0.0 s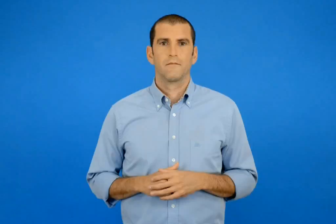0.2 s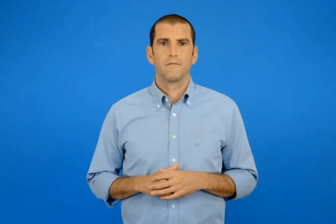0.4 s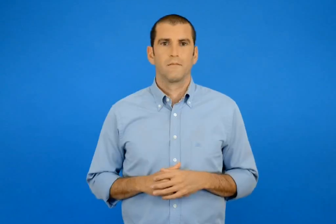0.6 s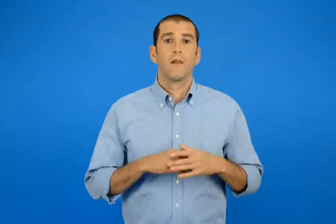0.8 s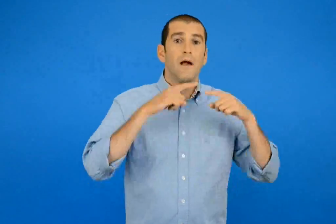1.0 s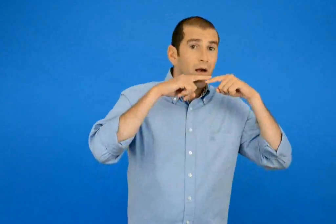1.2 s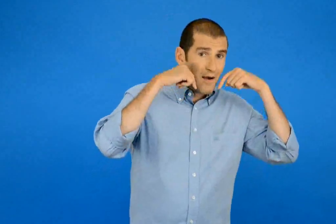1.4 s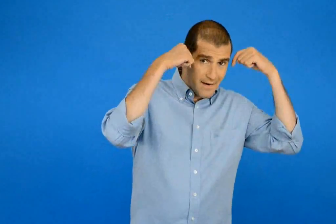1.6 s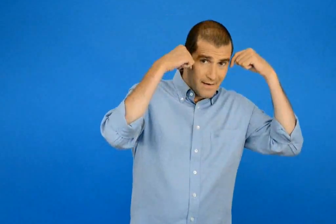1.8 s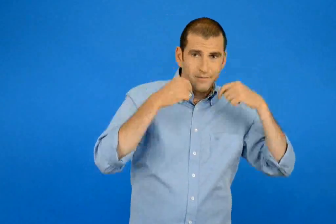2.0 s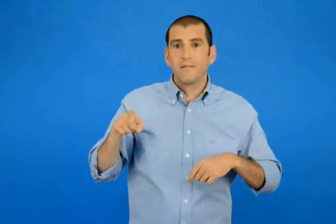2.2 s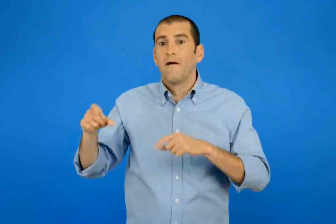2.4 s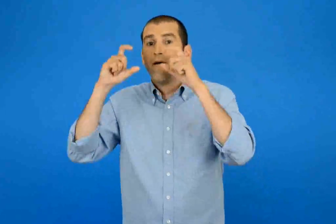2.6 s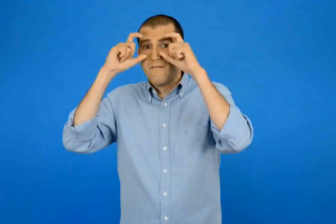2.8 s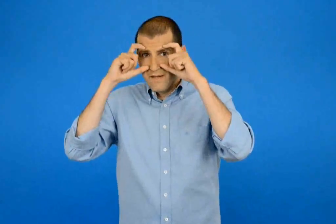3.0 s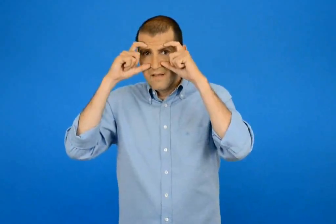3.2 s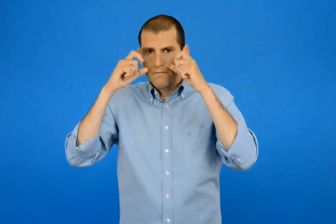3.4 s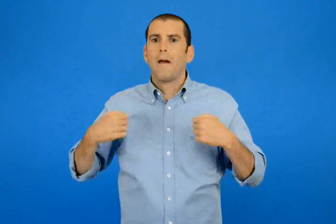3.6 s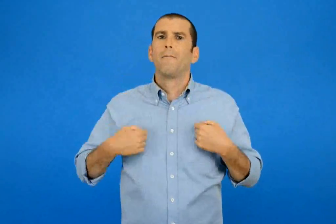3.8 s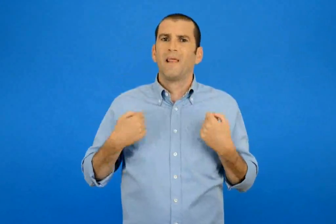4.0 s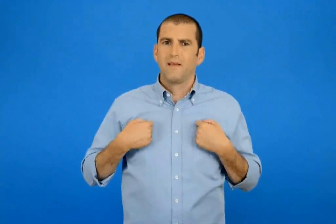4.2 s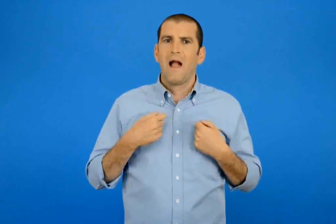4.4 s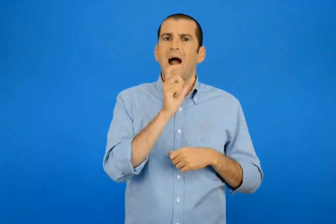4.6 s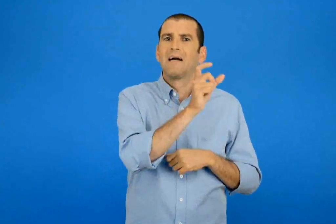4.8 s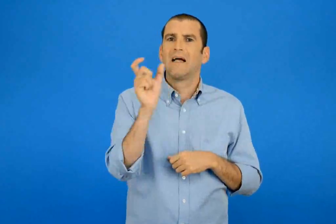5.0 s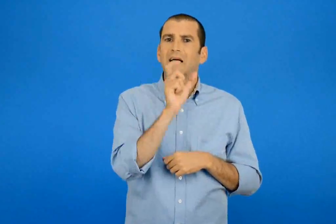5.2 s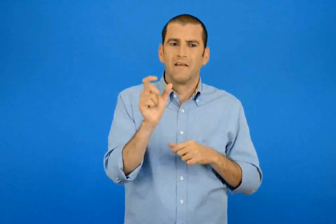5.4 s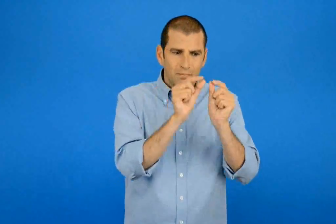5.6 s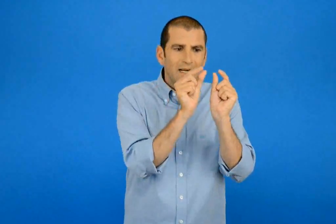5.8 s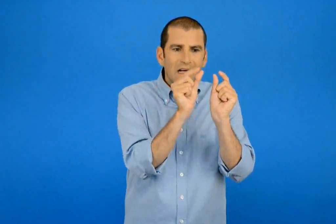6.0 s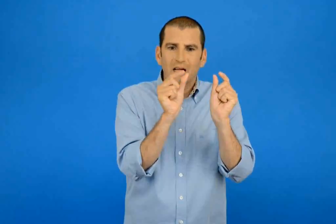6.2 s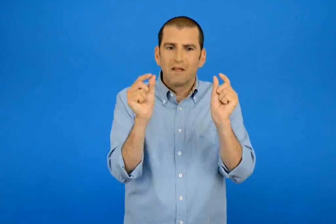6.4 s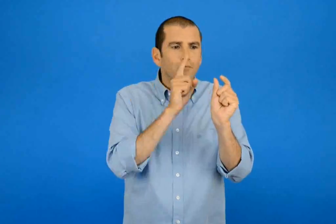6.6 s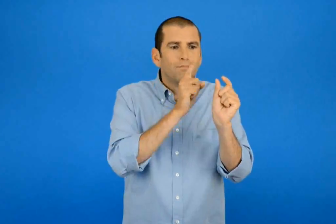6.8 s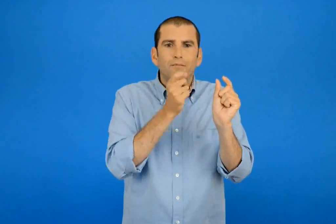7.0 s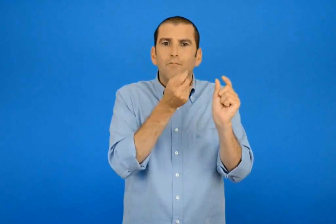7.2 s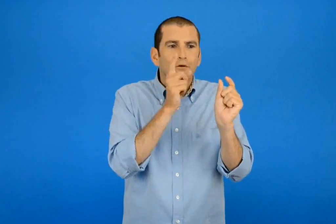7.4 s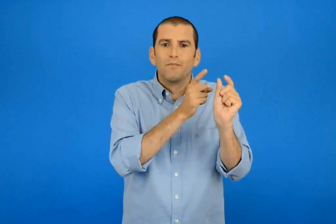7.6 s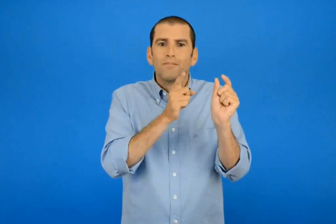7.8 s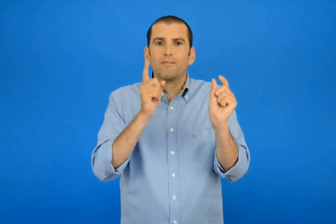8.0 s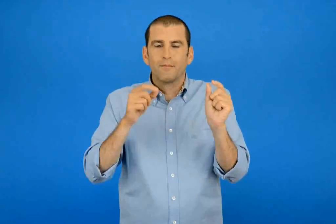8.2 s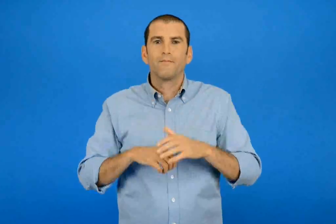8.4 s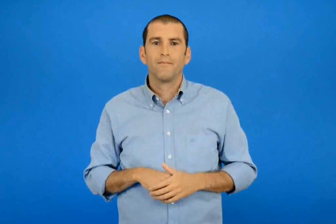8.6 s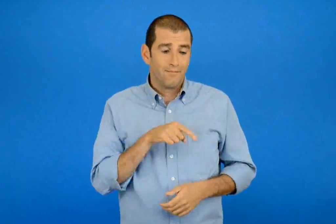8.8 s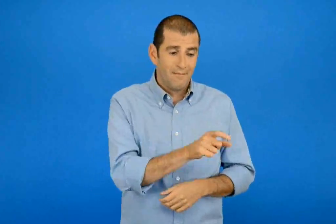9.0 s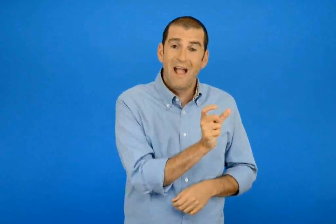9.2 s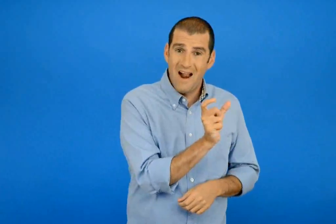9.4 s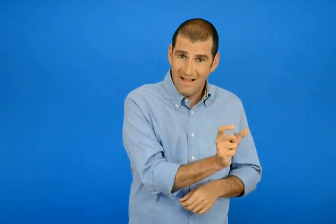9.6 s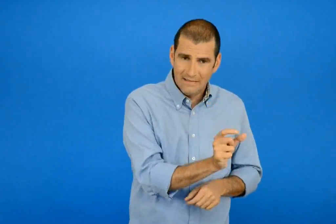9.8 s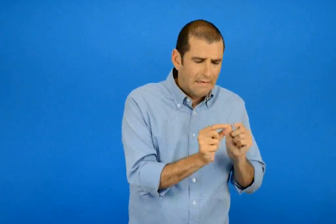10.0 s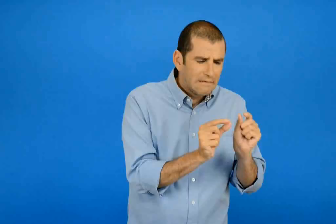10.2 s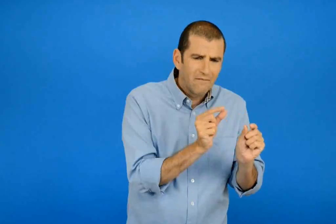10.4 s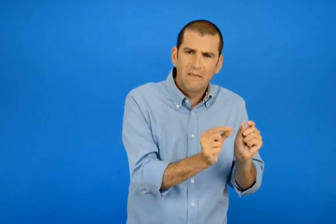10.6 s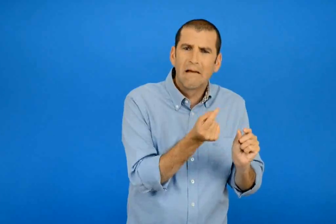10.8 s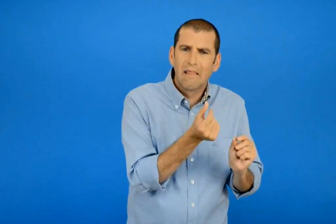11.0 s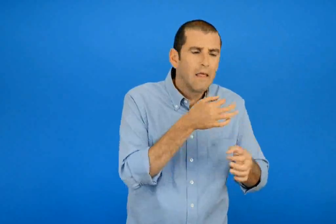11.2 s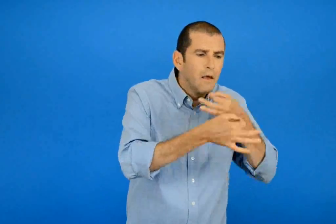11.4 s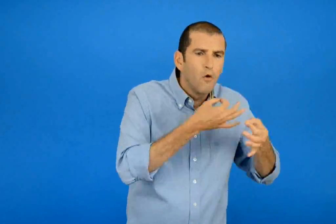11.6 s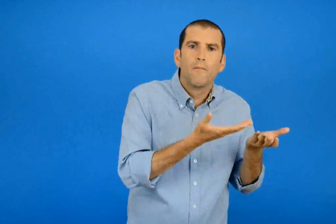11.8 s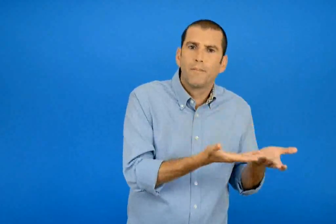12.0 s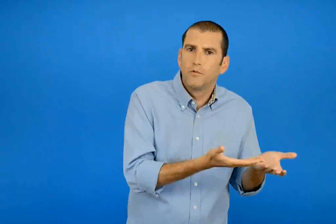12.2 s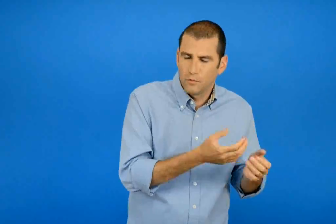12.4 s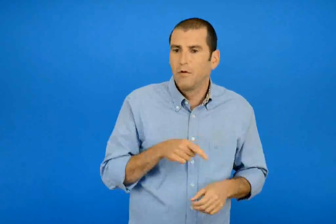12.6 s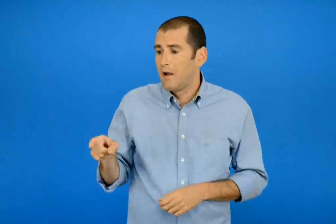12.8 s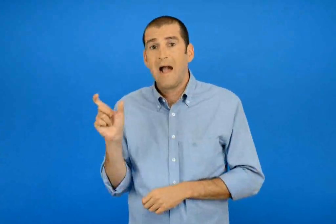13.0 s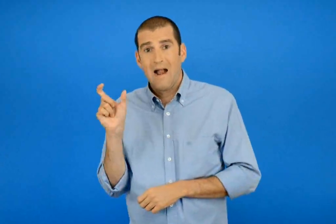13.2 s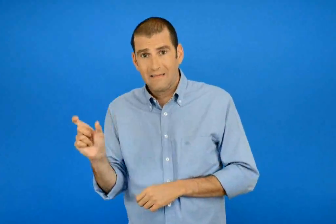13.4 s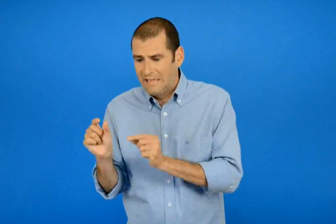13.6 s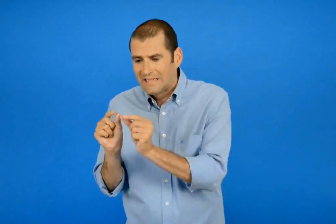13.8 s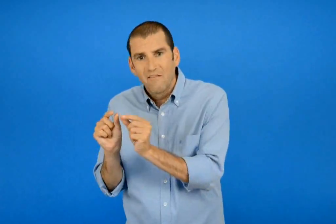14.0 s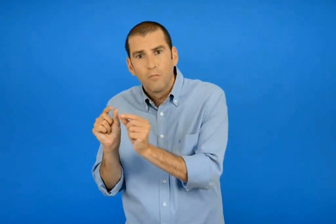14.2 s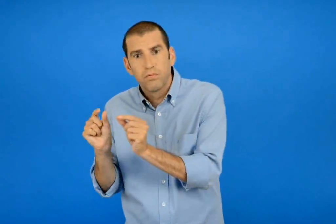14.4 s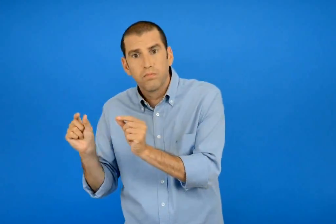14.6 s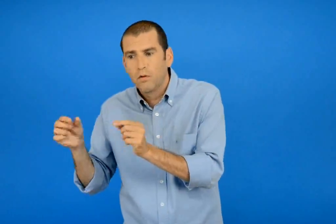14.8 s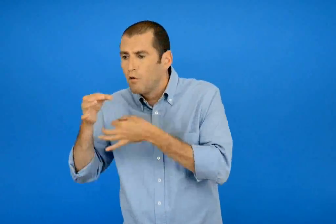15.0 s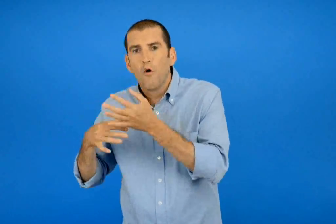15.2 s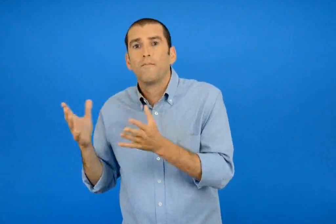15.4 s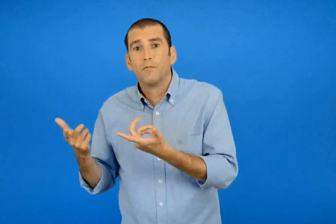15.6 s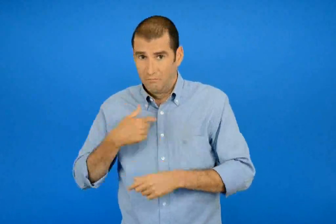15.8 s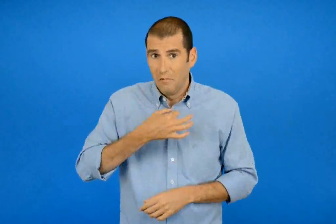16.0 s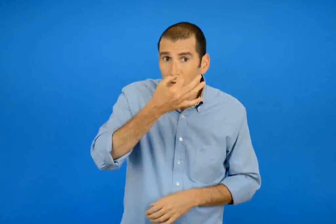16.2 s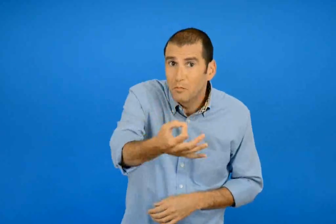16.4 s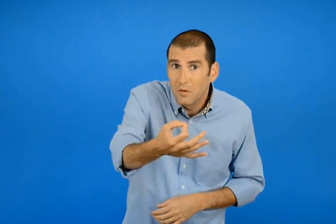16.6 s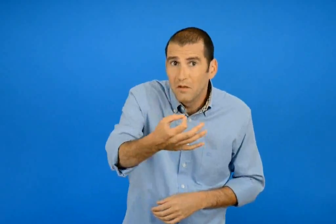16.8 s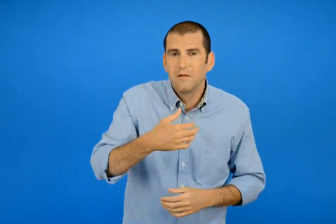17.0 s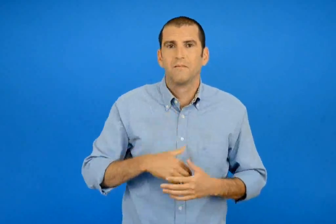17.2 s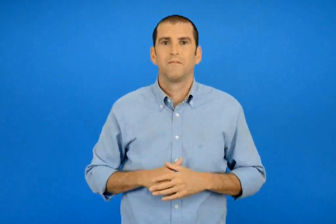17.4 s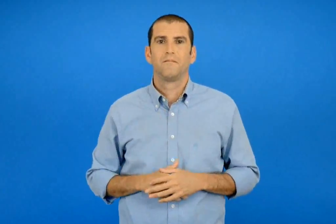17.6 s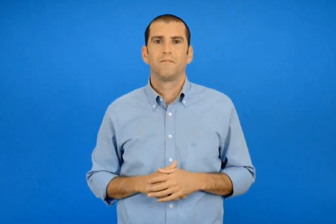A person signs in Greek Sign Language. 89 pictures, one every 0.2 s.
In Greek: η χαρά και η βάγια παίζουν μετρώντας τις συλλαβές των λέξεων να τους πούμε πως λεμέ τις λέξεις που έχουν λίγες και πως τις λέξεις που έχουν πολλές συλλαβές ;
